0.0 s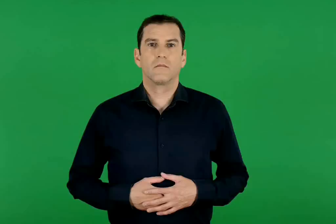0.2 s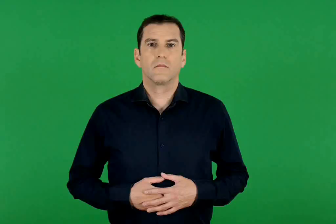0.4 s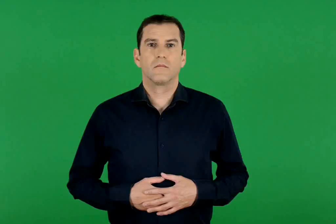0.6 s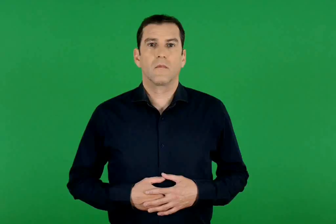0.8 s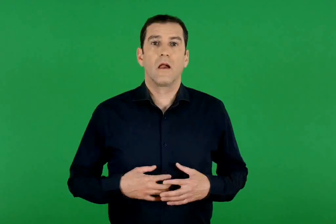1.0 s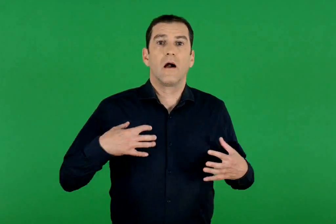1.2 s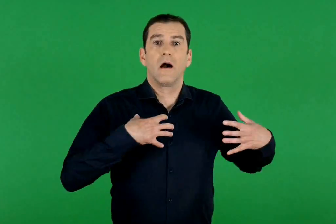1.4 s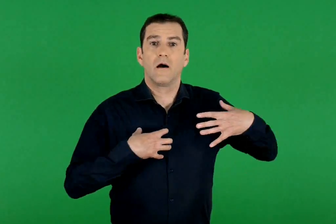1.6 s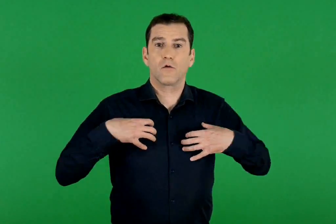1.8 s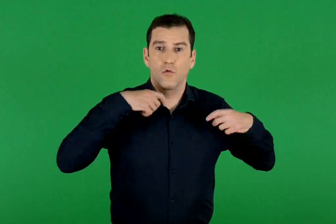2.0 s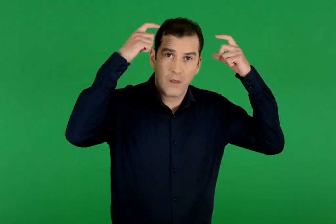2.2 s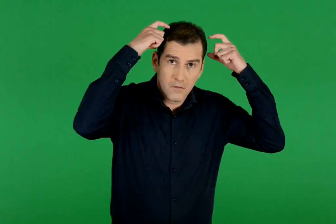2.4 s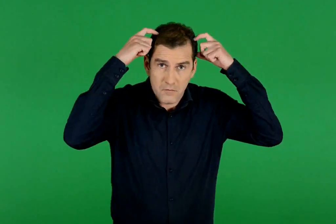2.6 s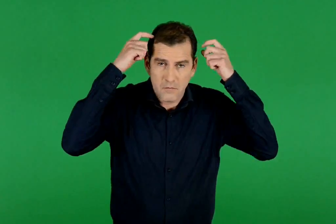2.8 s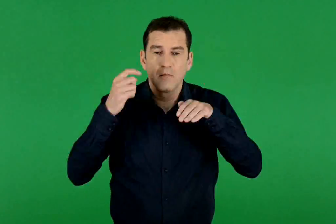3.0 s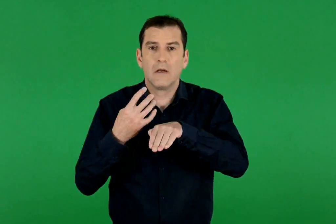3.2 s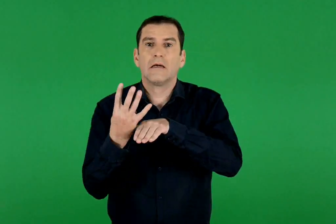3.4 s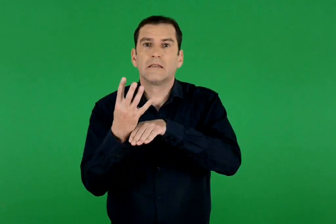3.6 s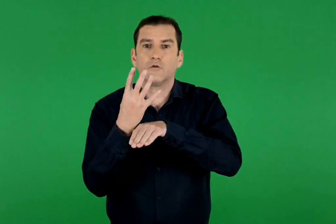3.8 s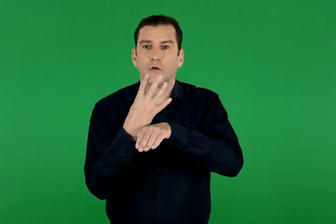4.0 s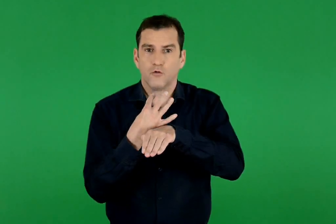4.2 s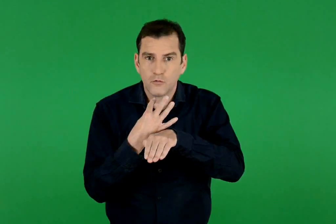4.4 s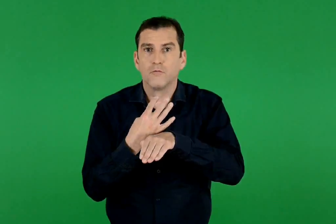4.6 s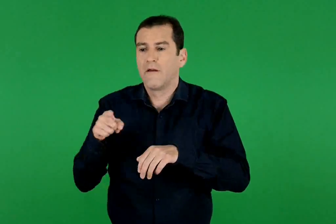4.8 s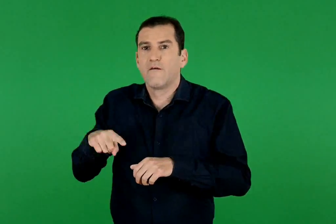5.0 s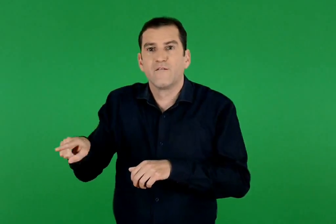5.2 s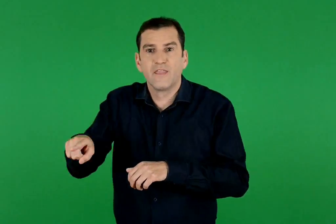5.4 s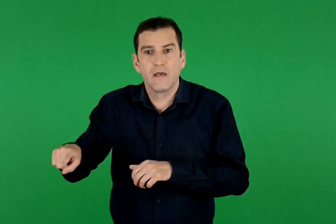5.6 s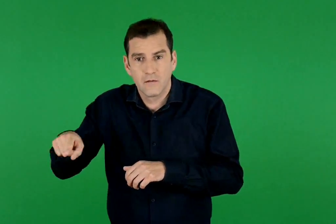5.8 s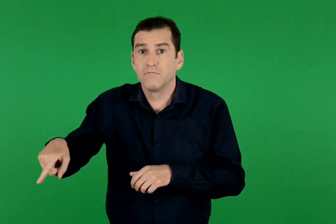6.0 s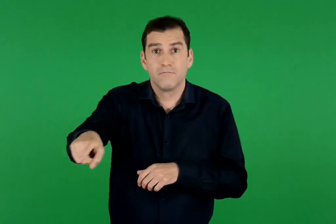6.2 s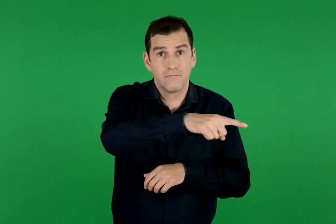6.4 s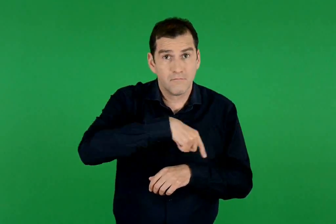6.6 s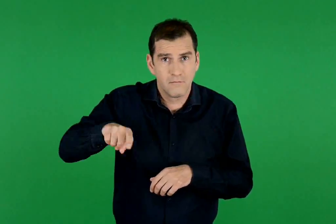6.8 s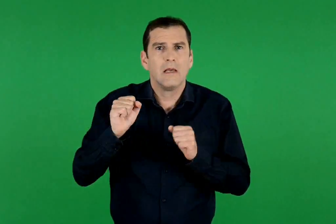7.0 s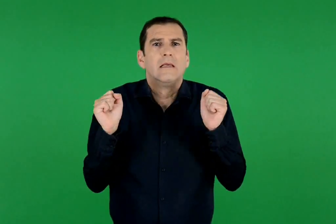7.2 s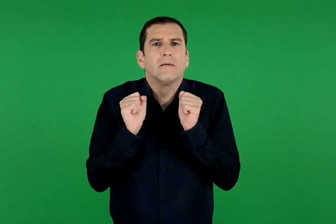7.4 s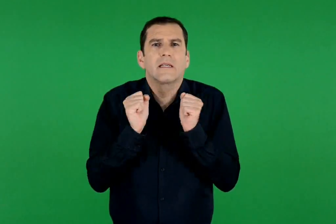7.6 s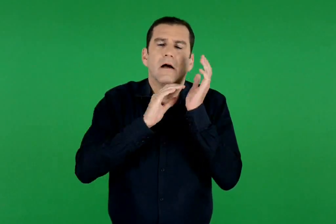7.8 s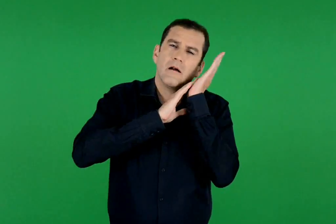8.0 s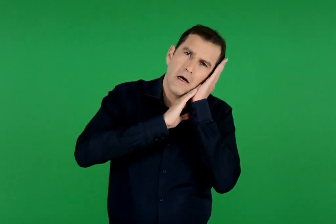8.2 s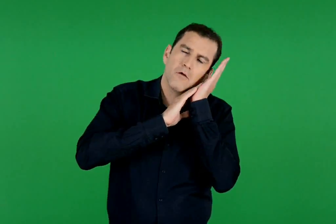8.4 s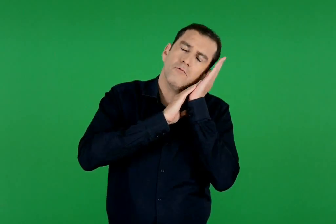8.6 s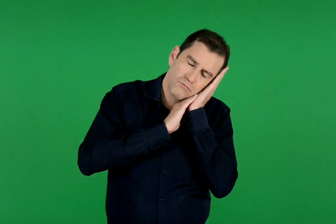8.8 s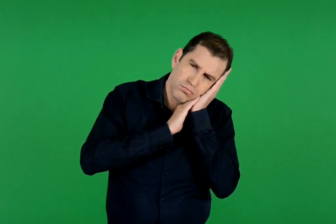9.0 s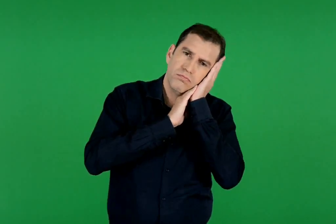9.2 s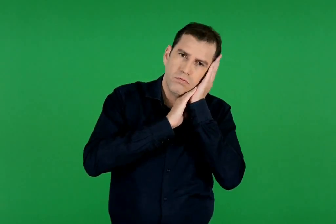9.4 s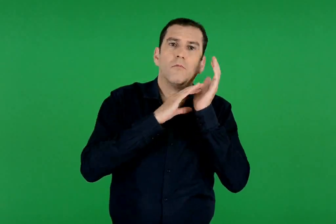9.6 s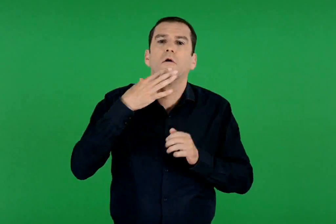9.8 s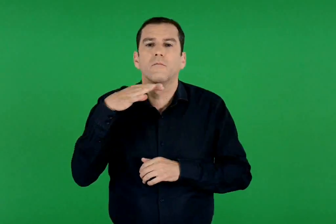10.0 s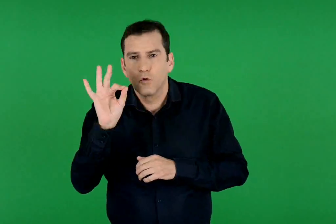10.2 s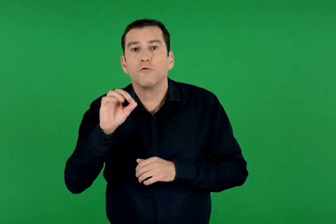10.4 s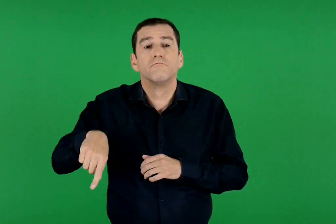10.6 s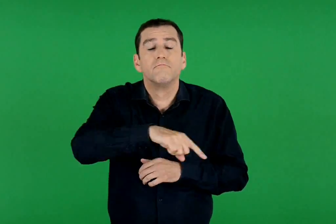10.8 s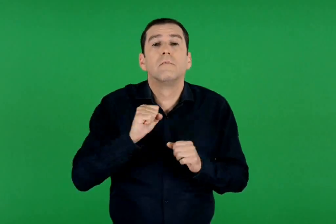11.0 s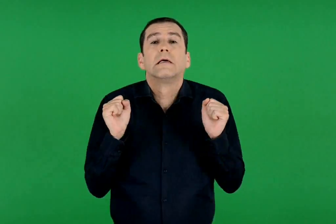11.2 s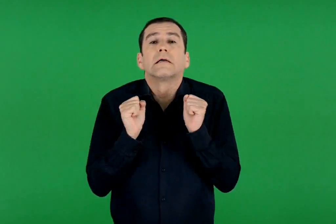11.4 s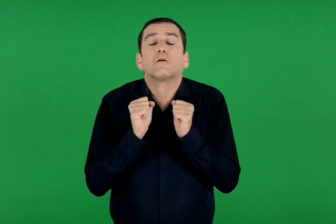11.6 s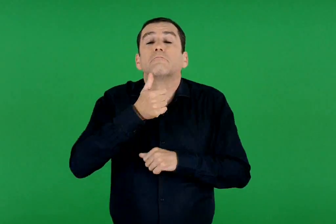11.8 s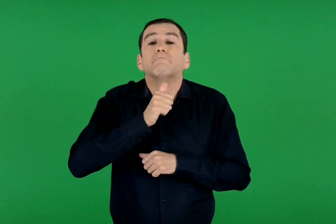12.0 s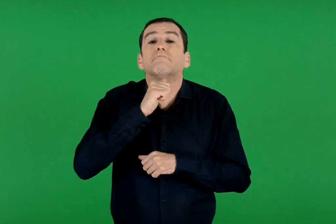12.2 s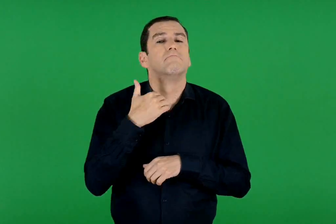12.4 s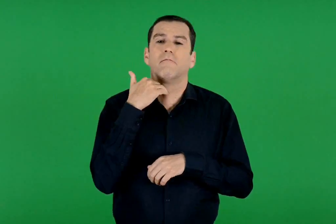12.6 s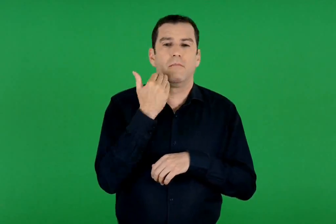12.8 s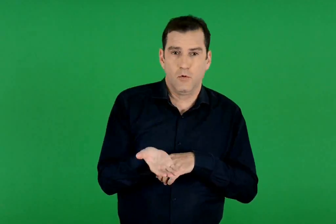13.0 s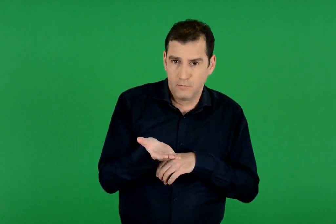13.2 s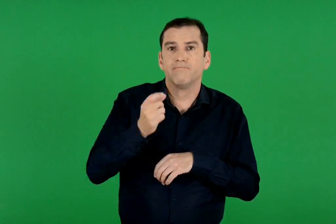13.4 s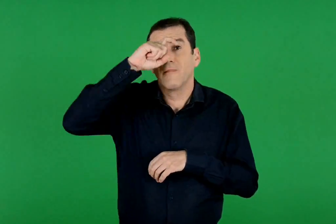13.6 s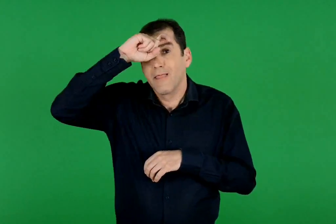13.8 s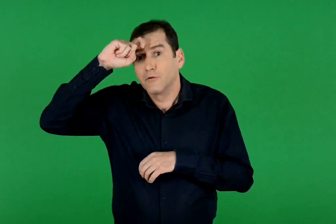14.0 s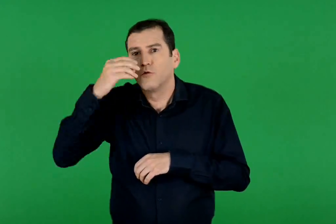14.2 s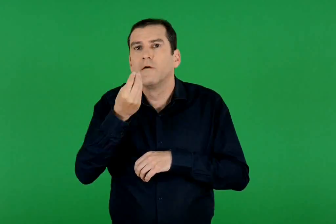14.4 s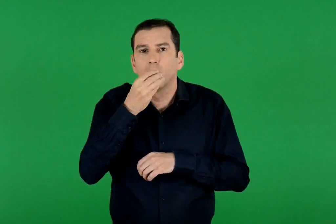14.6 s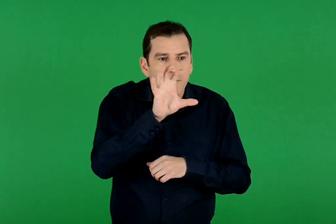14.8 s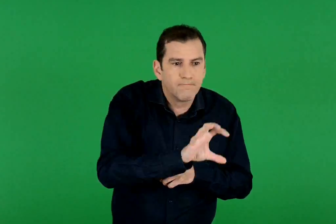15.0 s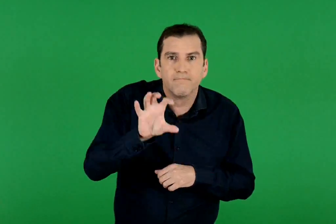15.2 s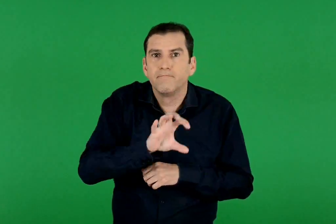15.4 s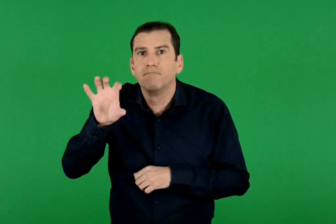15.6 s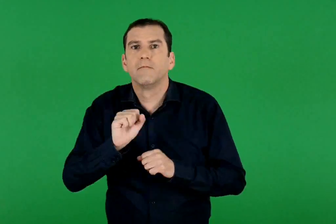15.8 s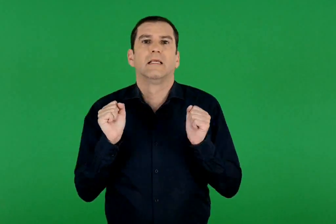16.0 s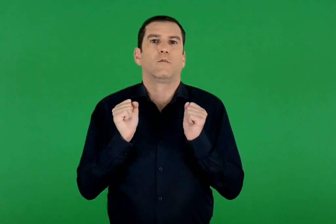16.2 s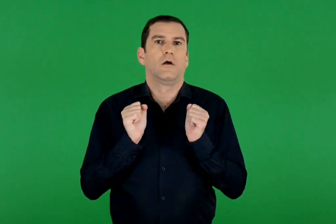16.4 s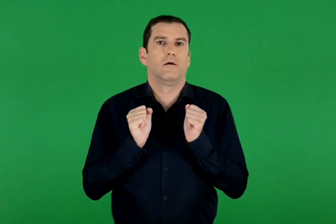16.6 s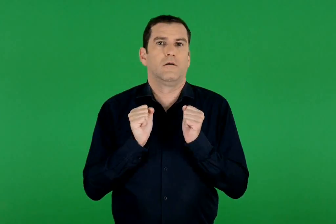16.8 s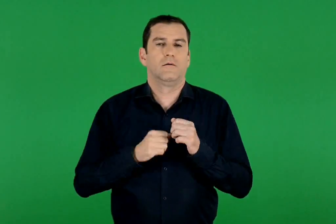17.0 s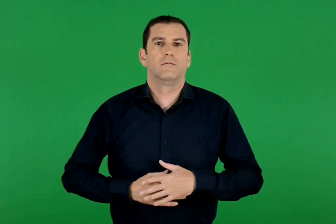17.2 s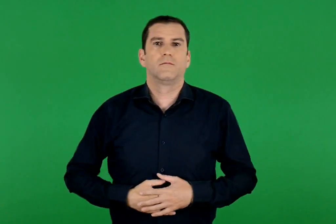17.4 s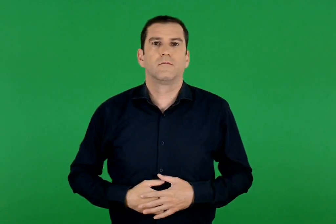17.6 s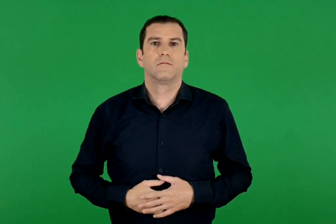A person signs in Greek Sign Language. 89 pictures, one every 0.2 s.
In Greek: η αρκούδα , ο σκαντζόχοιρος και τα φίδια πέφτουν σε χειμερία νάρκη , γιατί δεν αντέχουν το κρύο και είναι δύσκολο να βρουν τροφή τον χειμώνα
